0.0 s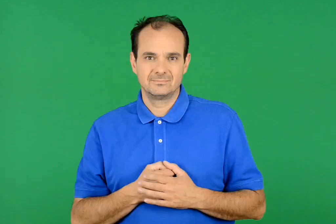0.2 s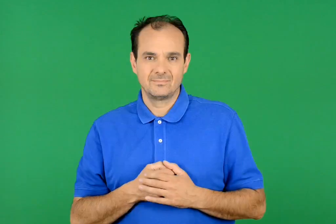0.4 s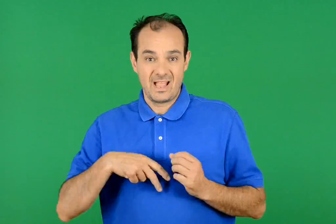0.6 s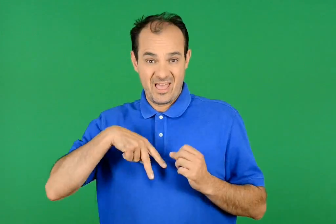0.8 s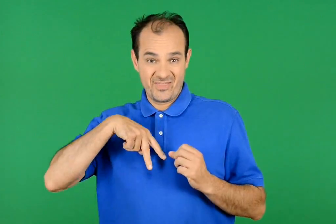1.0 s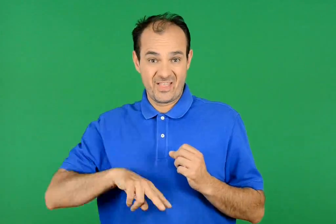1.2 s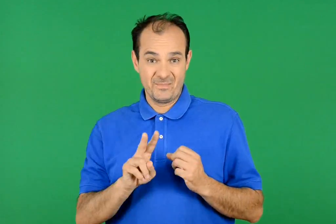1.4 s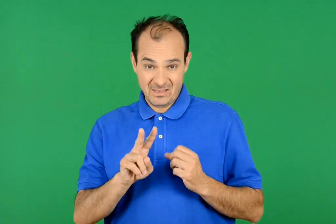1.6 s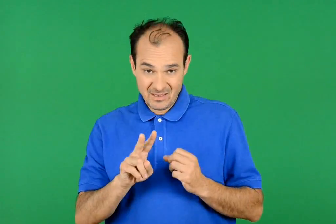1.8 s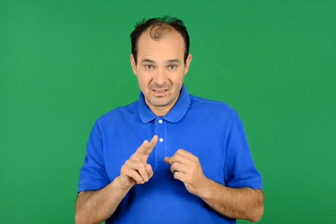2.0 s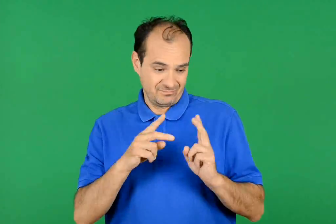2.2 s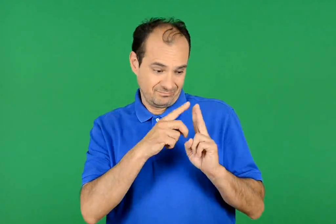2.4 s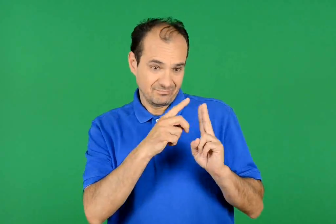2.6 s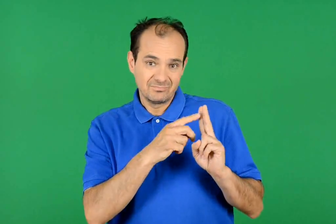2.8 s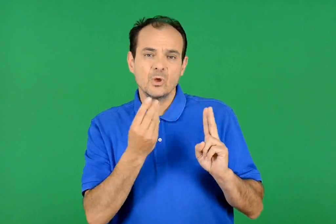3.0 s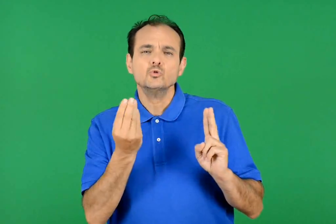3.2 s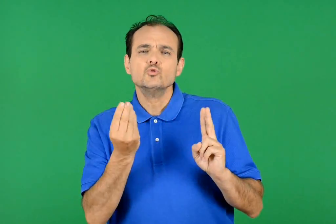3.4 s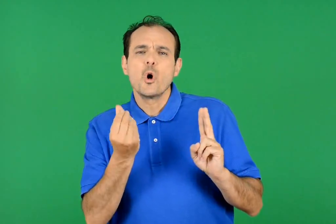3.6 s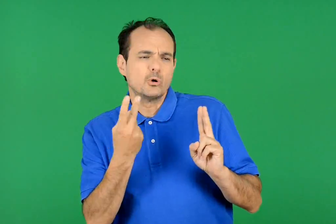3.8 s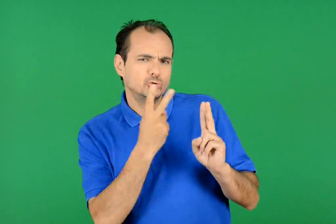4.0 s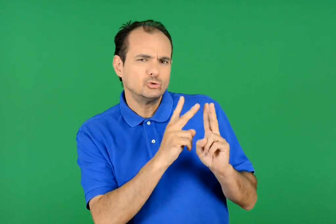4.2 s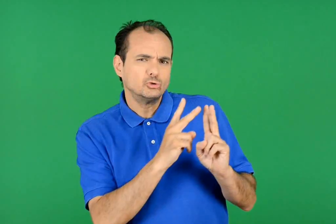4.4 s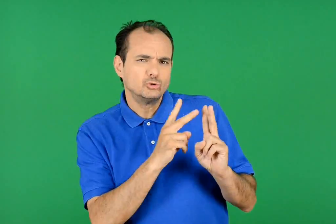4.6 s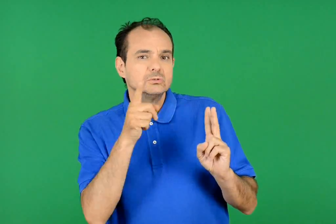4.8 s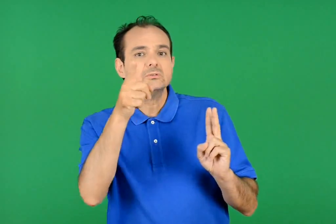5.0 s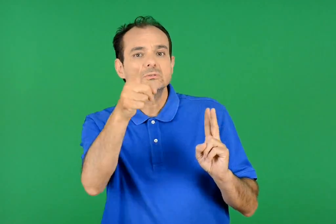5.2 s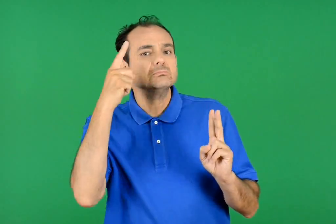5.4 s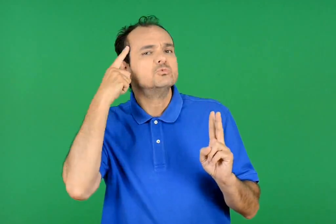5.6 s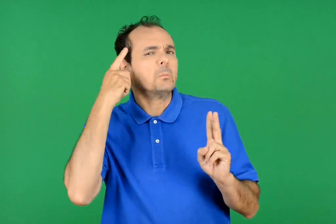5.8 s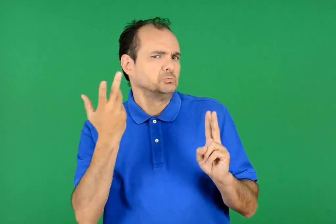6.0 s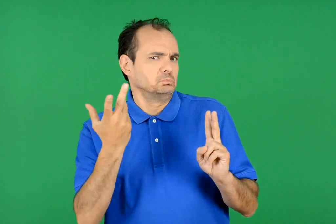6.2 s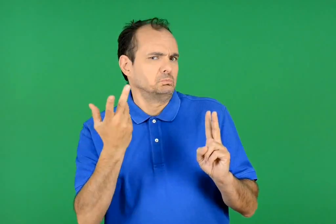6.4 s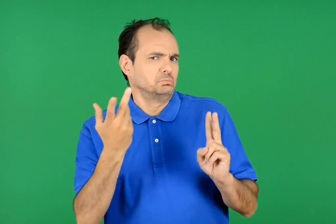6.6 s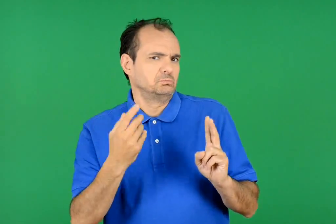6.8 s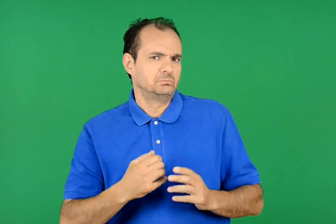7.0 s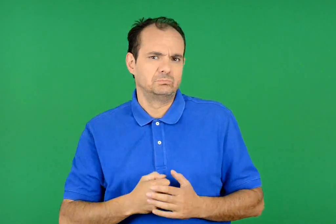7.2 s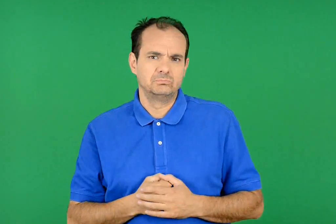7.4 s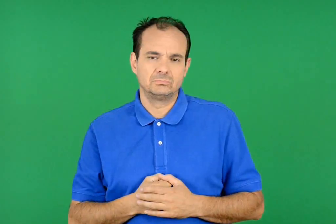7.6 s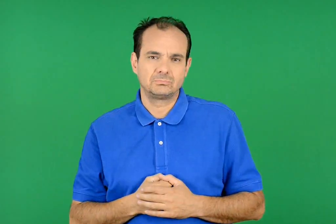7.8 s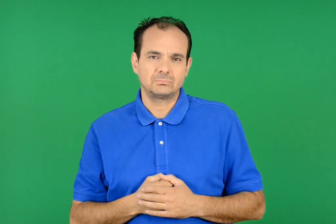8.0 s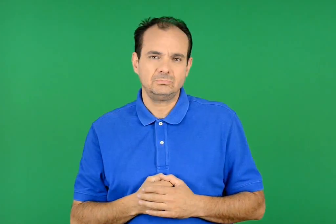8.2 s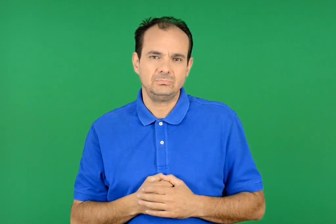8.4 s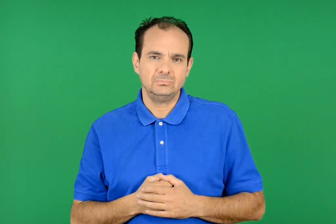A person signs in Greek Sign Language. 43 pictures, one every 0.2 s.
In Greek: ποια είναι η γνώμη σου για τη μέθοδο των διδύμων ;
